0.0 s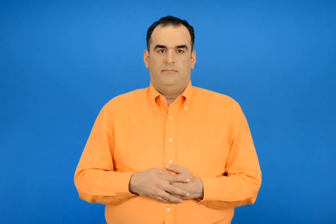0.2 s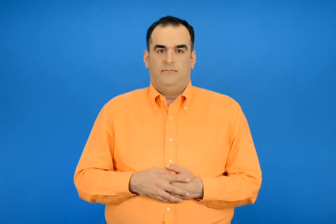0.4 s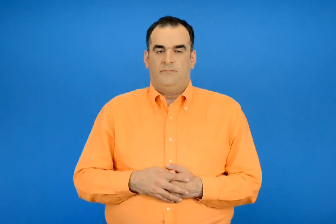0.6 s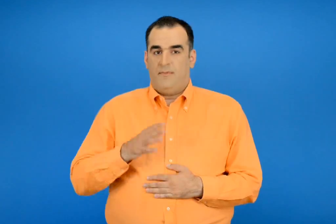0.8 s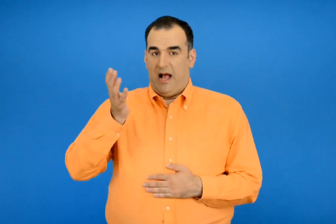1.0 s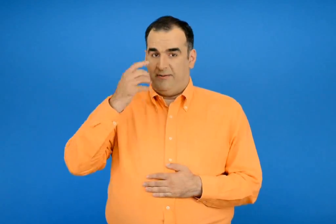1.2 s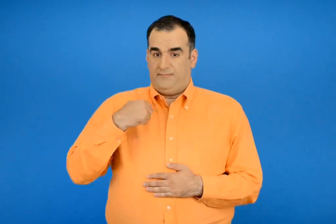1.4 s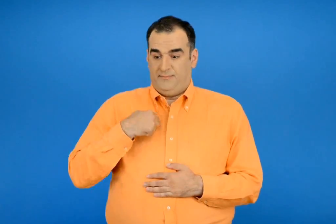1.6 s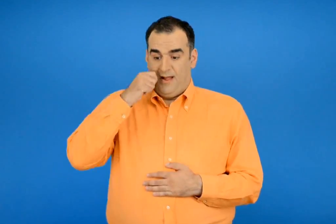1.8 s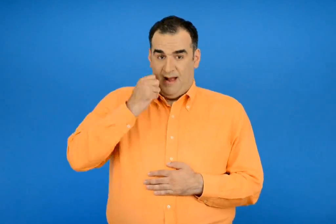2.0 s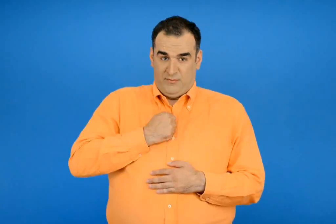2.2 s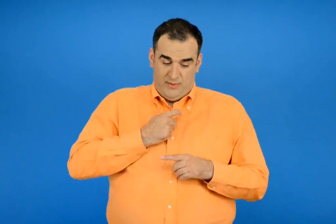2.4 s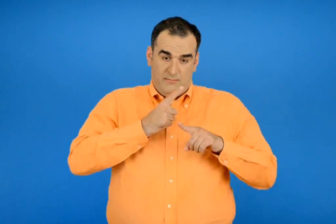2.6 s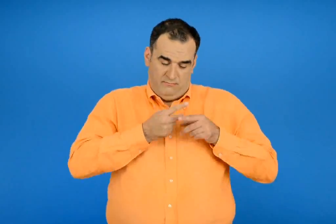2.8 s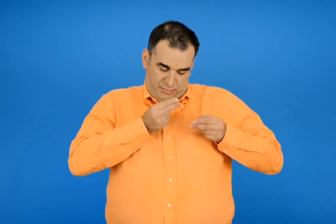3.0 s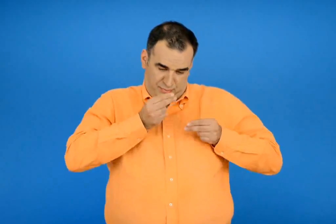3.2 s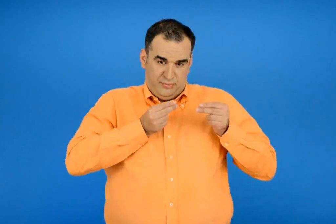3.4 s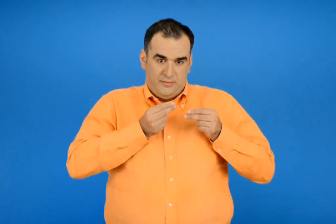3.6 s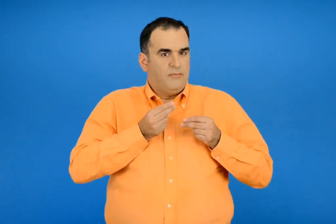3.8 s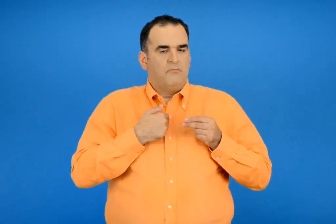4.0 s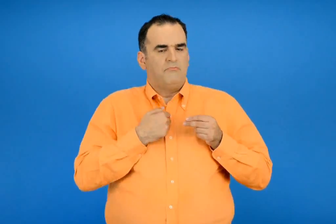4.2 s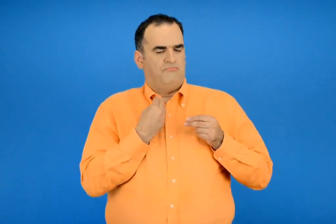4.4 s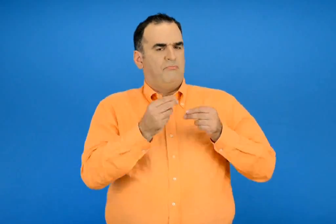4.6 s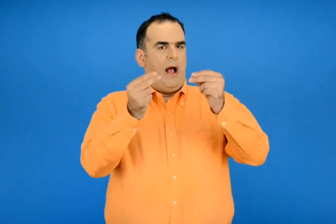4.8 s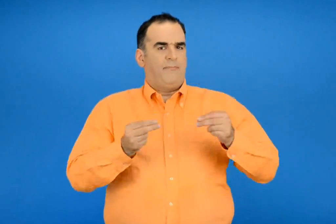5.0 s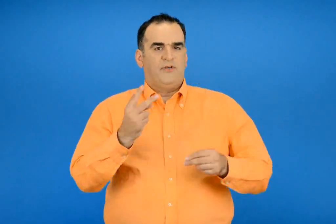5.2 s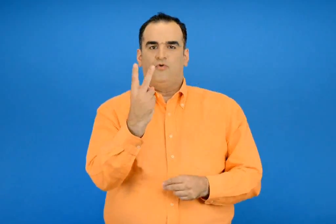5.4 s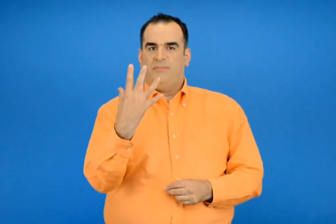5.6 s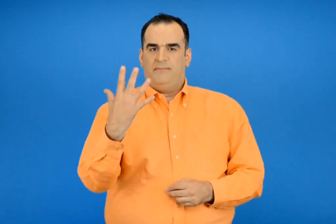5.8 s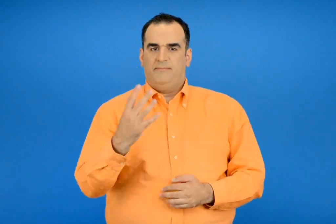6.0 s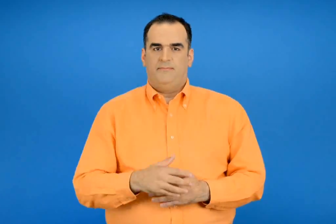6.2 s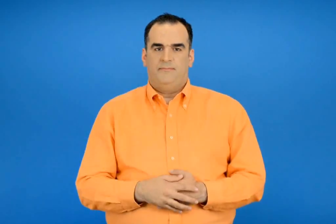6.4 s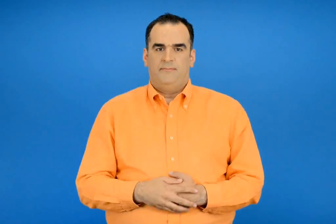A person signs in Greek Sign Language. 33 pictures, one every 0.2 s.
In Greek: αν πολλαπλασιαστώ με τον εαυτό μου δίνω το 25
